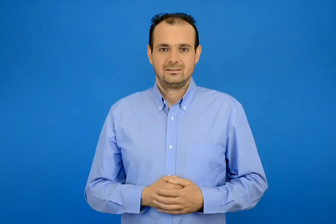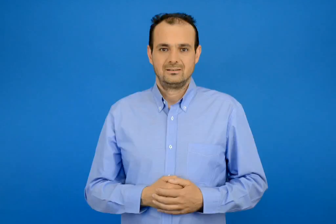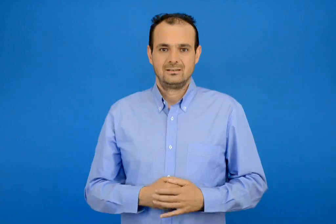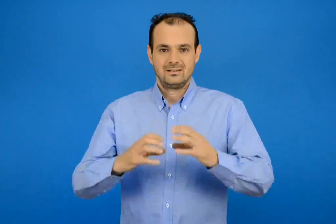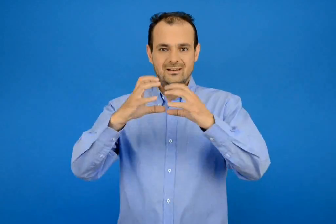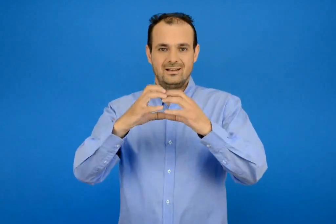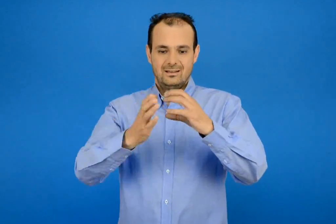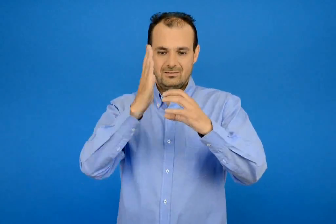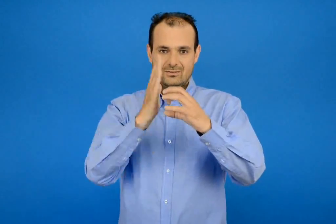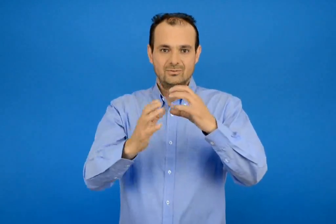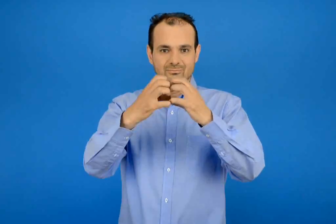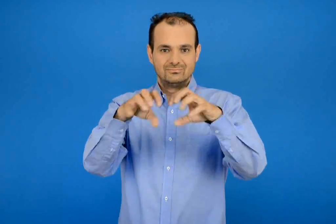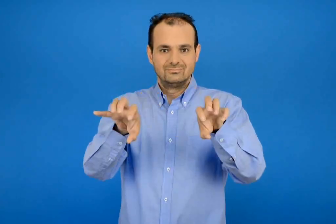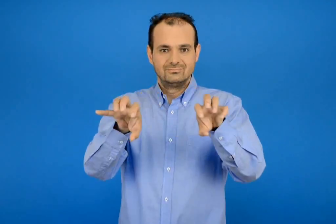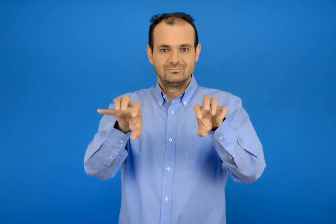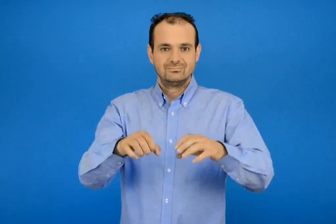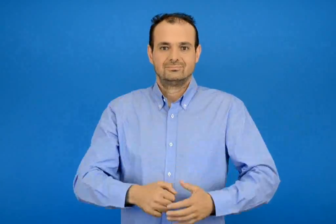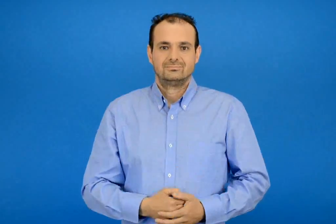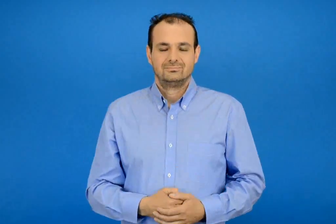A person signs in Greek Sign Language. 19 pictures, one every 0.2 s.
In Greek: χωρίζω στη μέση
